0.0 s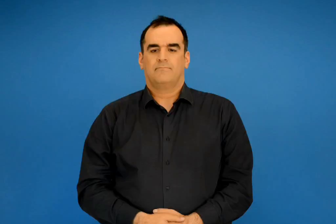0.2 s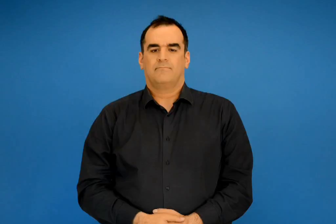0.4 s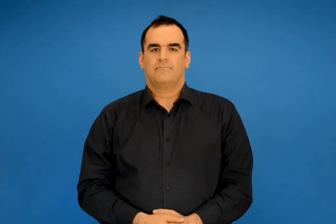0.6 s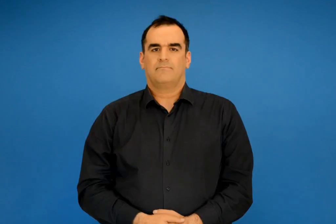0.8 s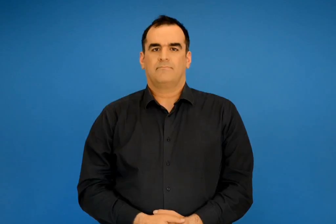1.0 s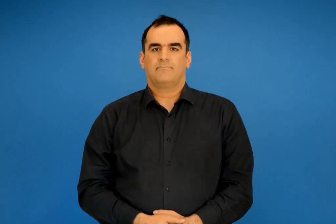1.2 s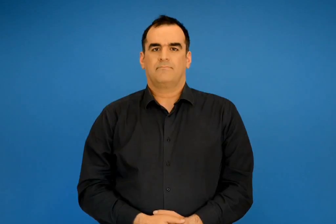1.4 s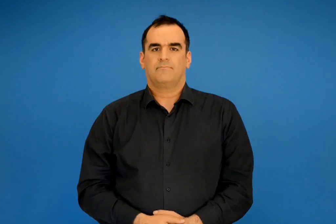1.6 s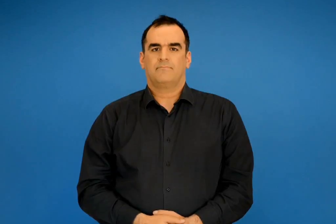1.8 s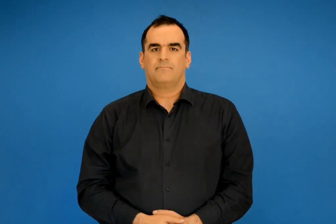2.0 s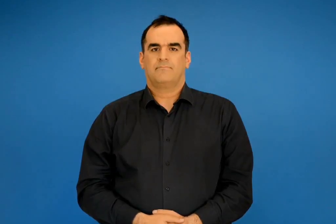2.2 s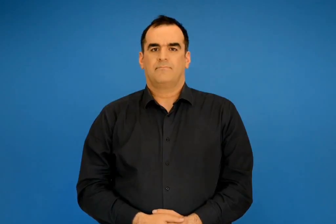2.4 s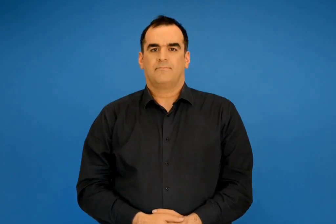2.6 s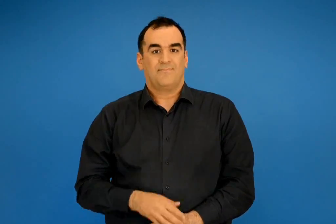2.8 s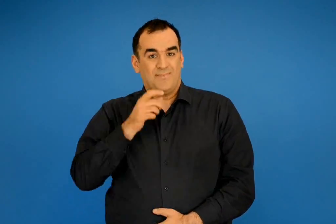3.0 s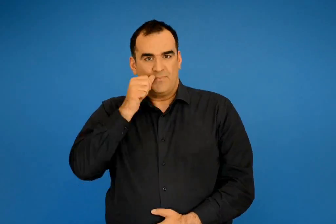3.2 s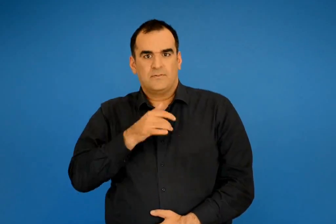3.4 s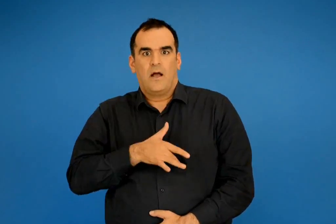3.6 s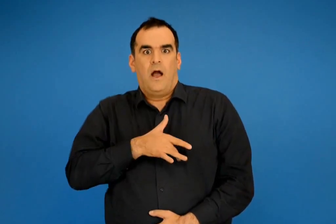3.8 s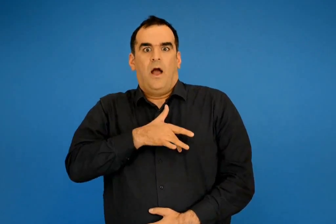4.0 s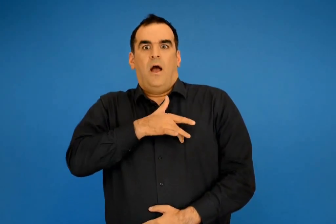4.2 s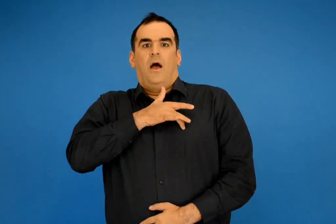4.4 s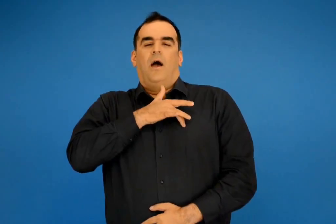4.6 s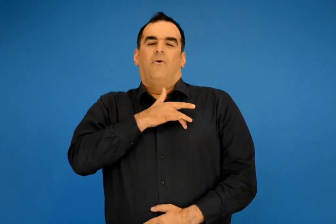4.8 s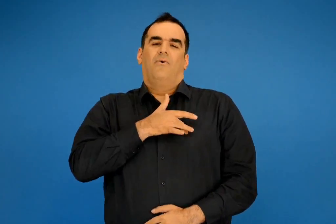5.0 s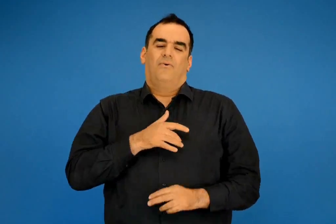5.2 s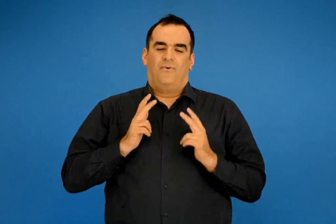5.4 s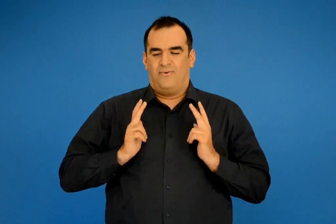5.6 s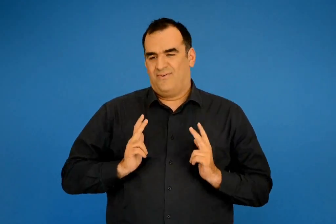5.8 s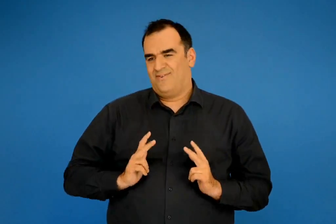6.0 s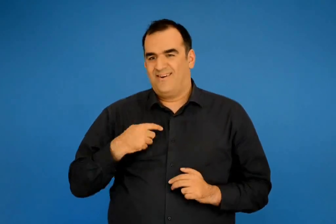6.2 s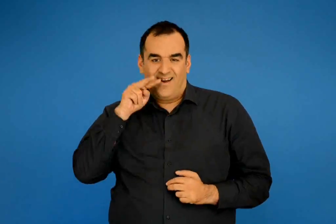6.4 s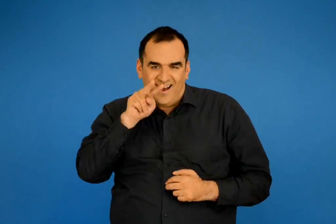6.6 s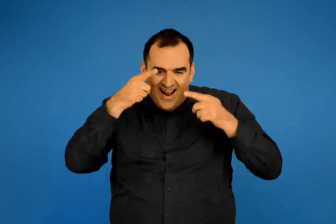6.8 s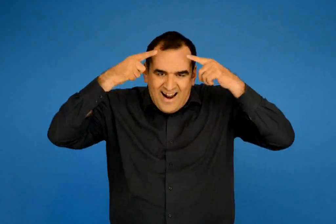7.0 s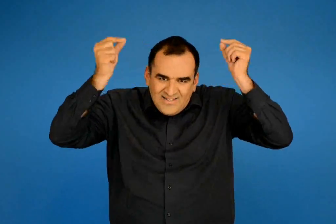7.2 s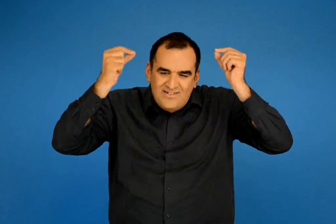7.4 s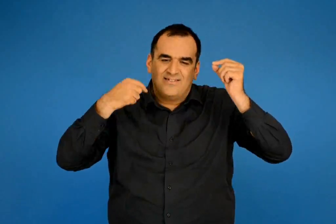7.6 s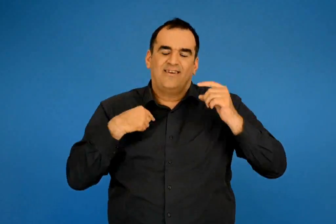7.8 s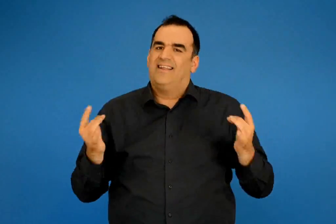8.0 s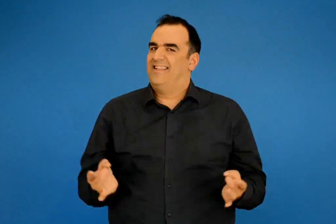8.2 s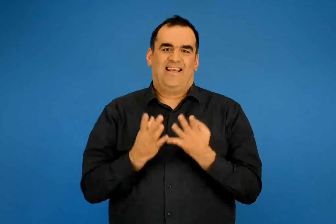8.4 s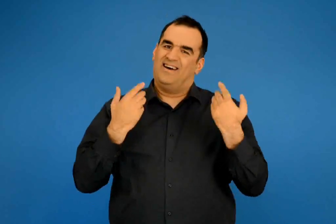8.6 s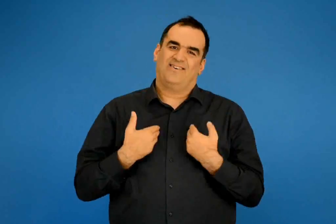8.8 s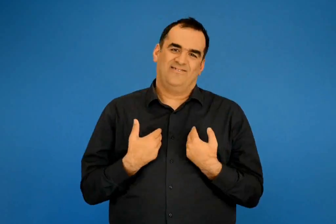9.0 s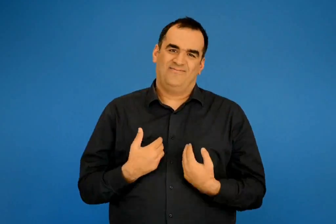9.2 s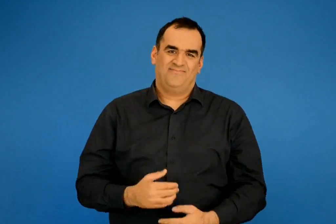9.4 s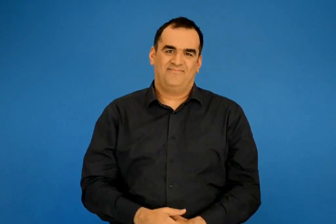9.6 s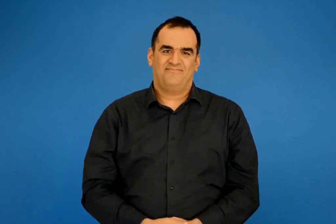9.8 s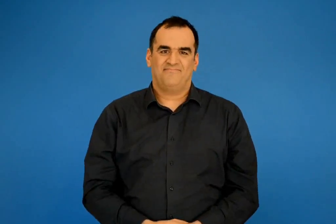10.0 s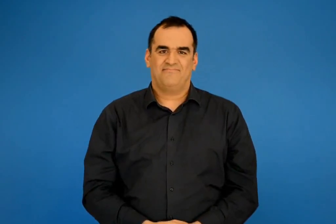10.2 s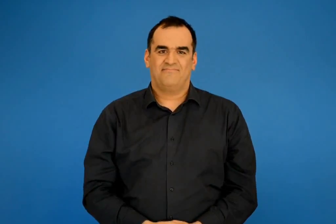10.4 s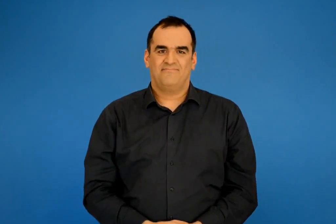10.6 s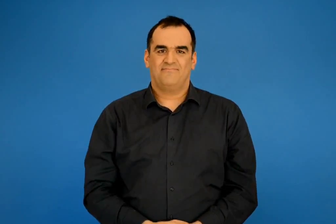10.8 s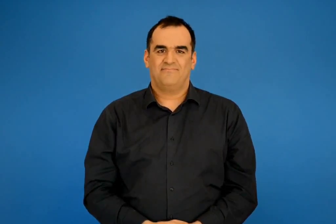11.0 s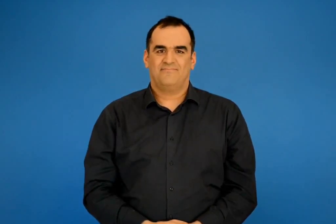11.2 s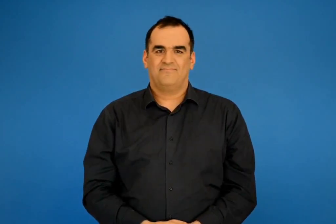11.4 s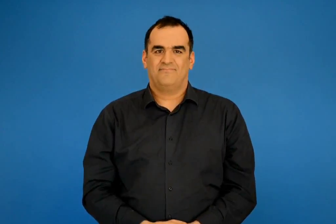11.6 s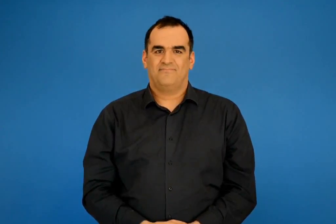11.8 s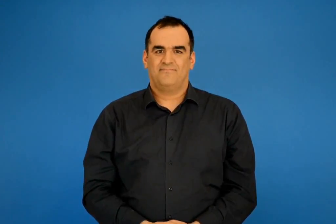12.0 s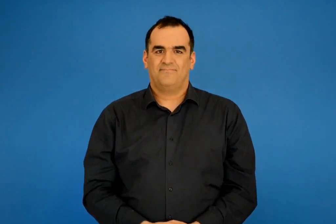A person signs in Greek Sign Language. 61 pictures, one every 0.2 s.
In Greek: του λάμπη πήγε η καρδιά του στον τόπο της κι είπε μέσα του ωραία να που είδα και καλικάντζαρο τυχερός είμαι
